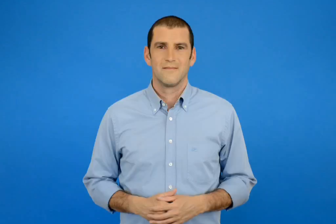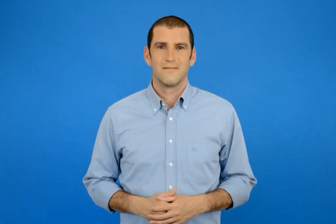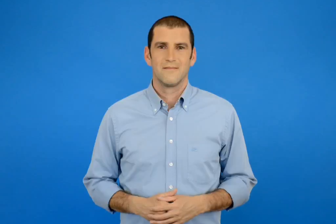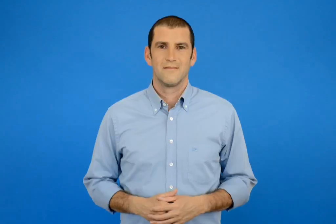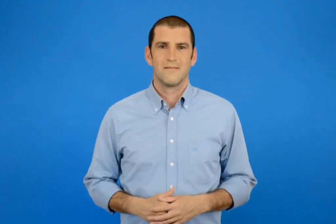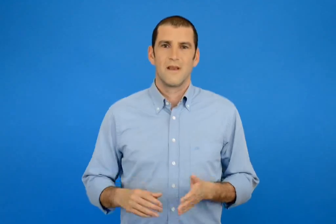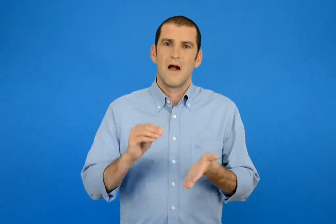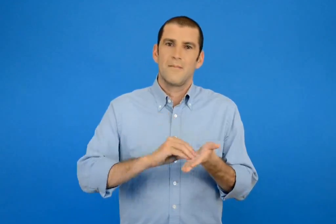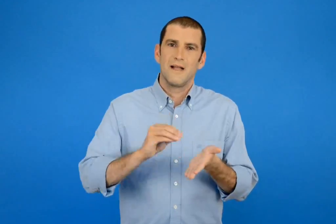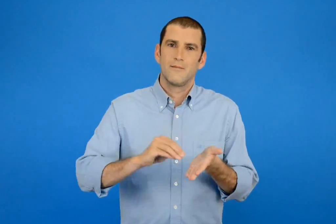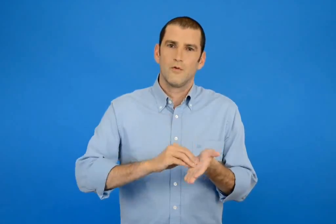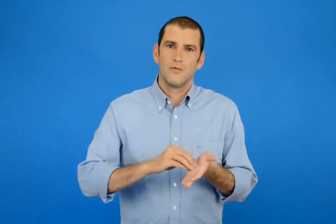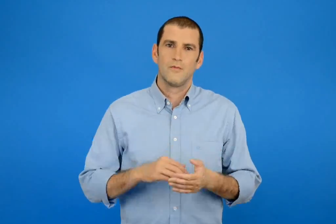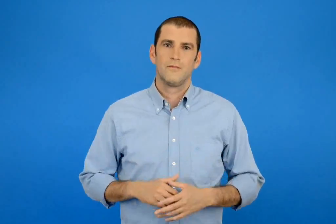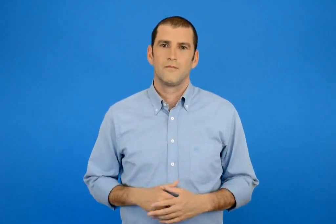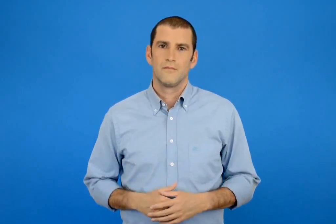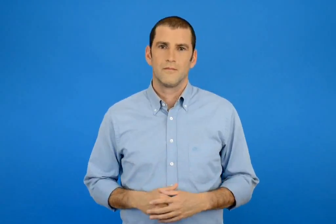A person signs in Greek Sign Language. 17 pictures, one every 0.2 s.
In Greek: επαναληπτικό
